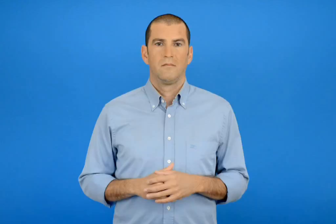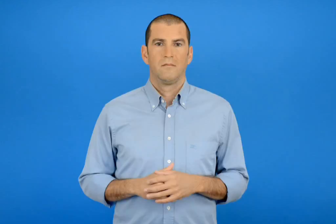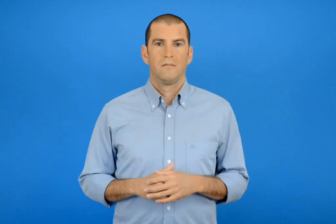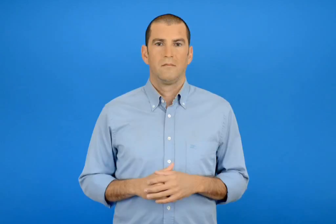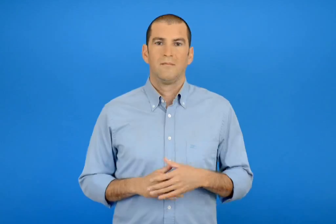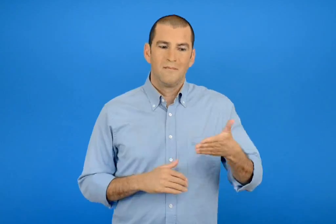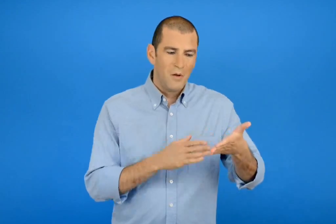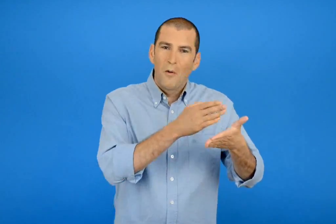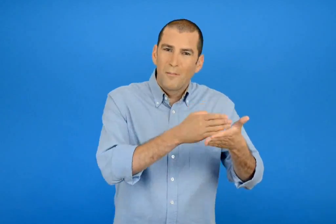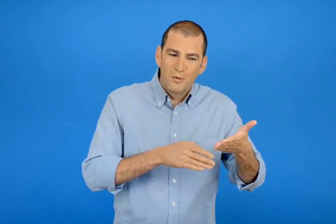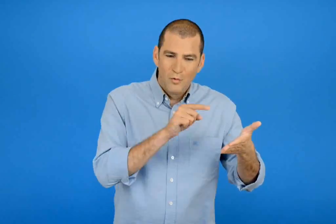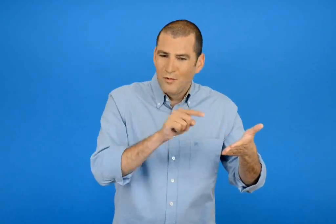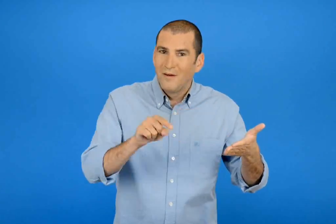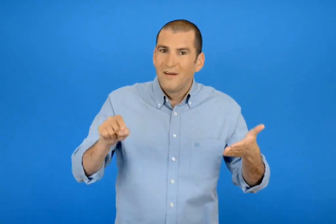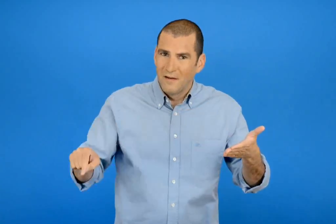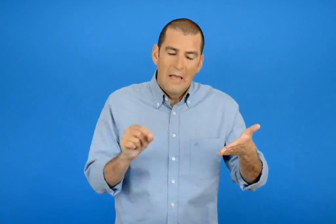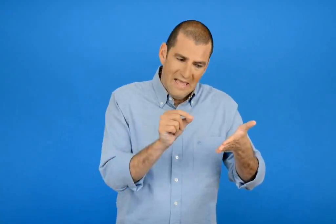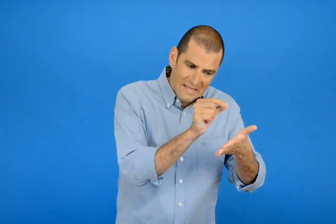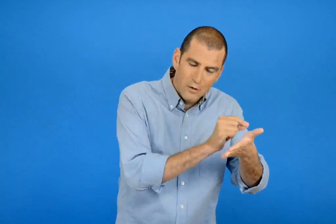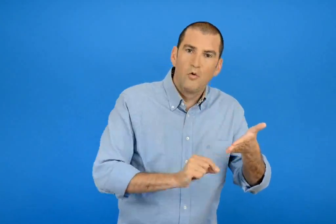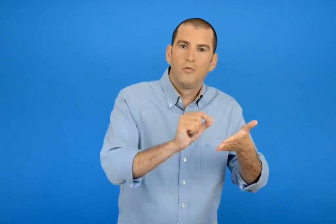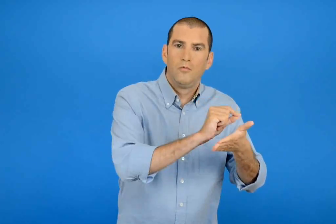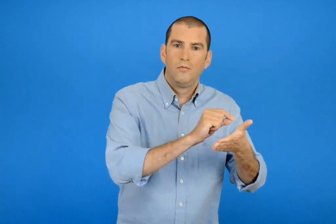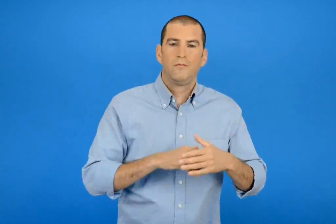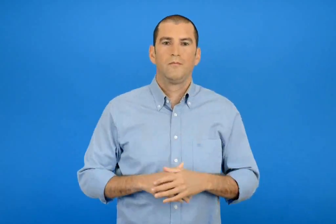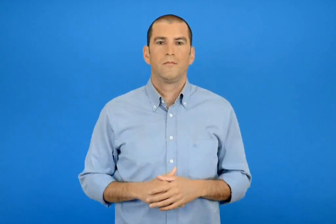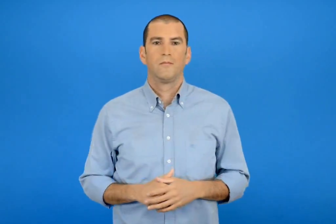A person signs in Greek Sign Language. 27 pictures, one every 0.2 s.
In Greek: κυκλώνω το μισό κάθε φορά
